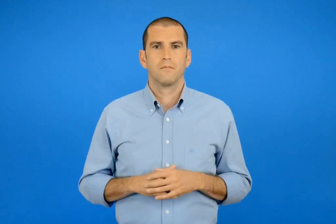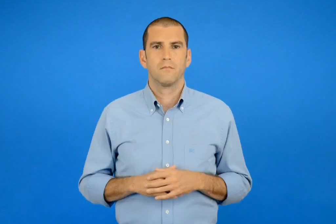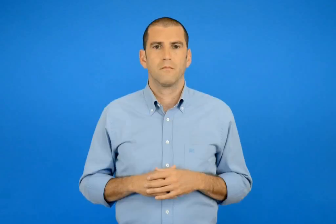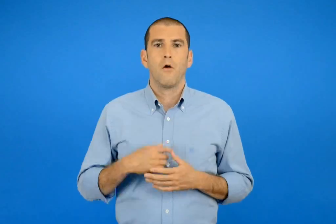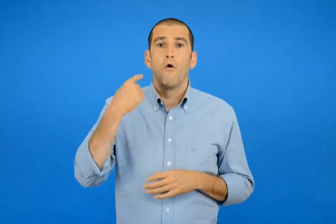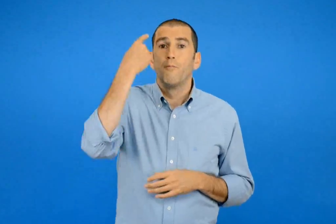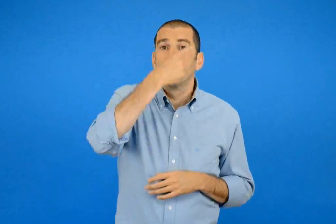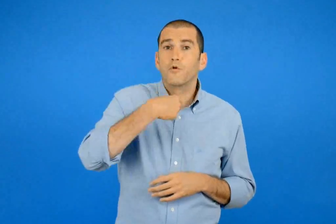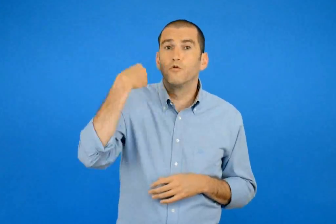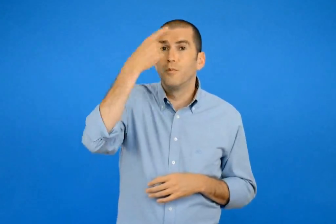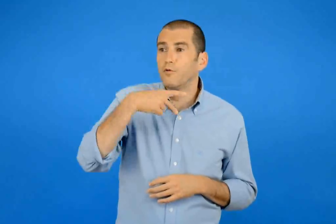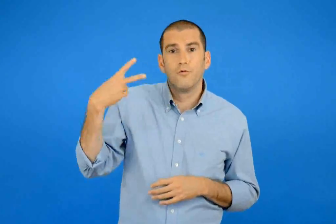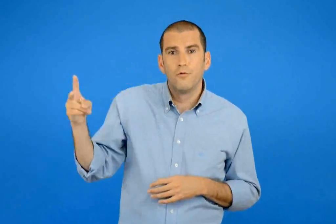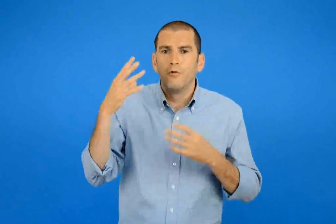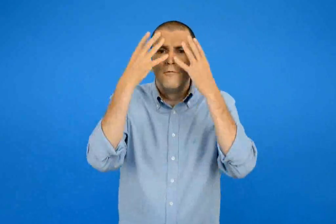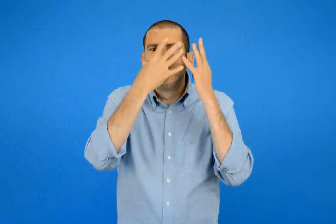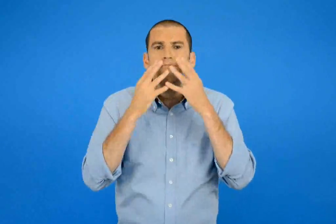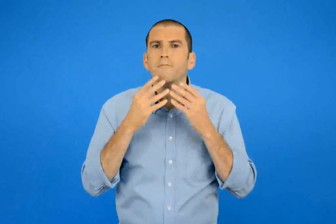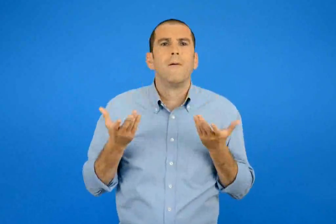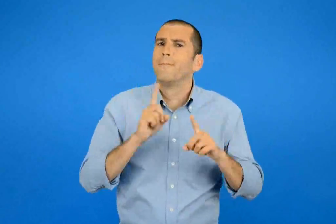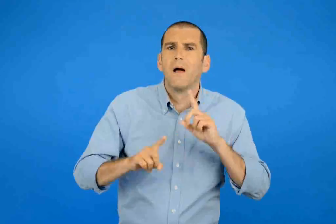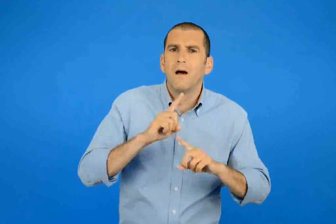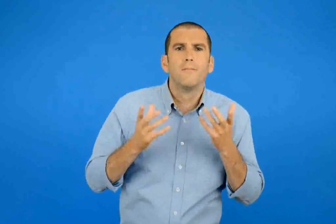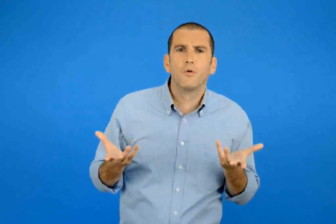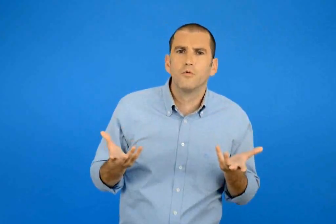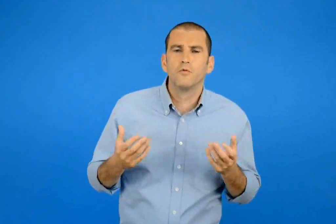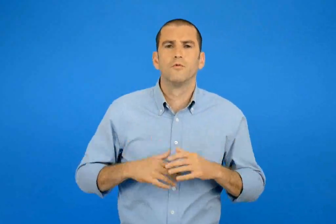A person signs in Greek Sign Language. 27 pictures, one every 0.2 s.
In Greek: ποιά είναι τα χαρακτηριστικά του προσώπου του ;
